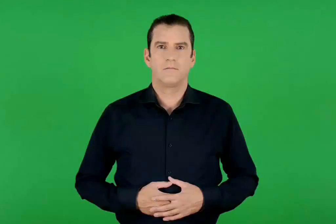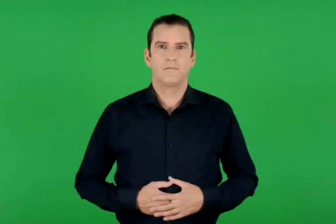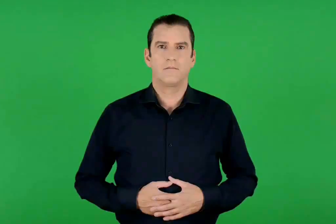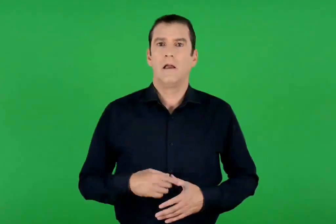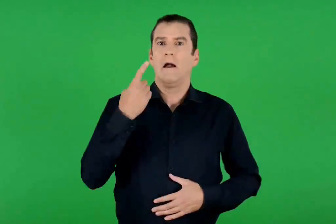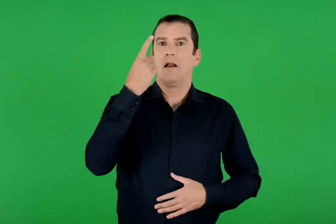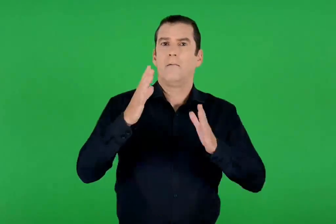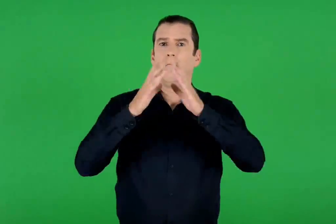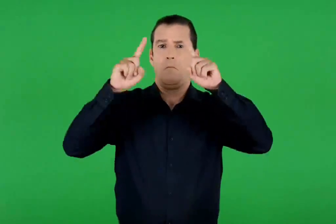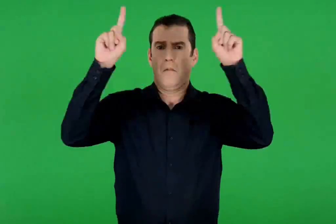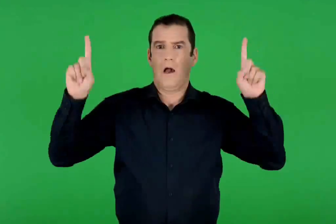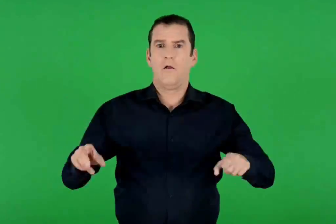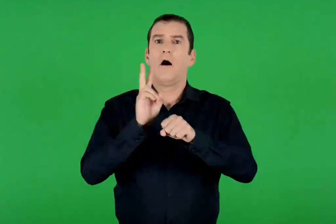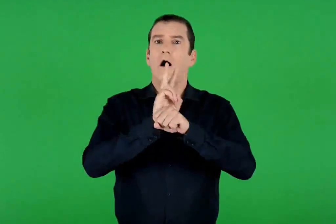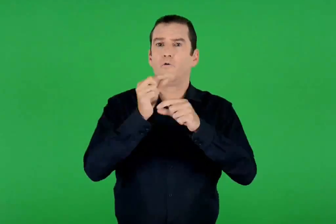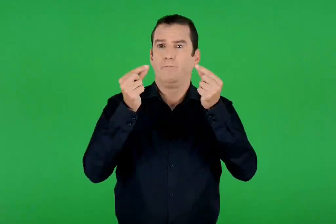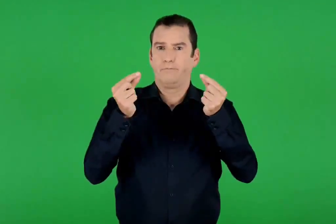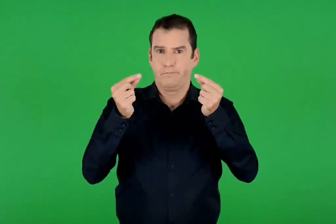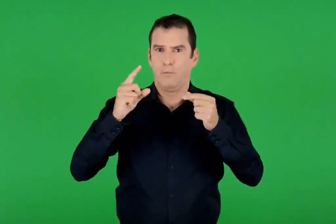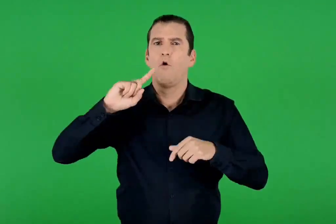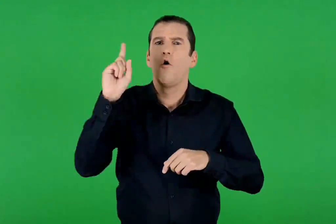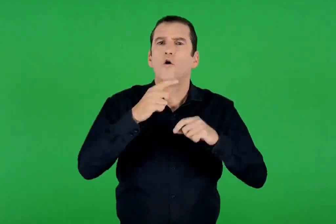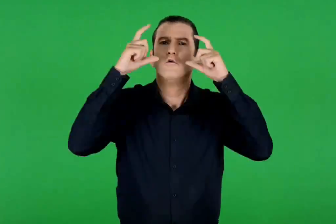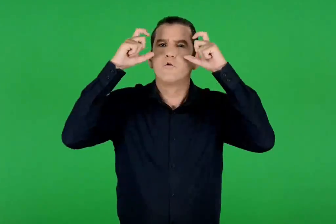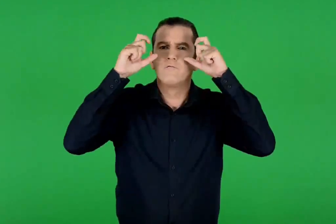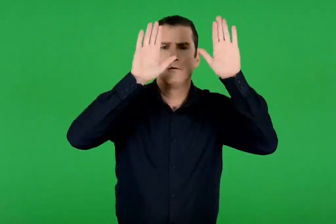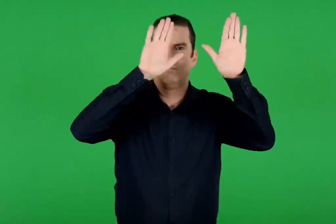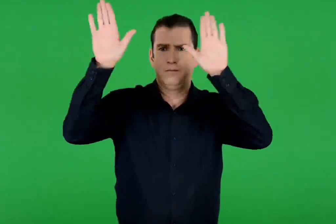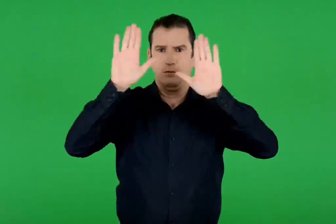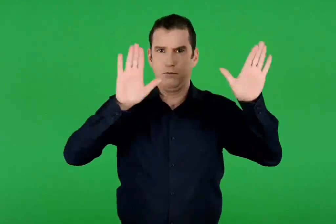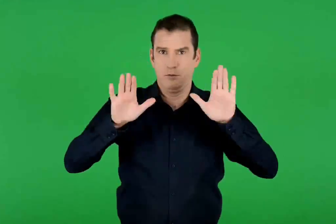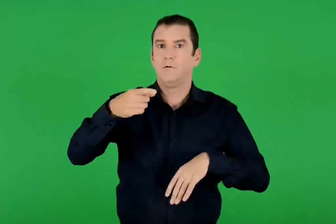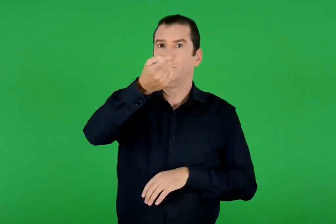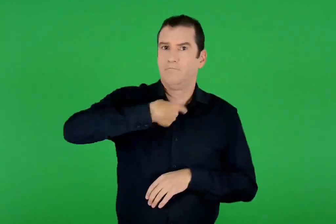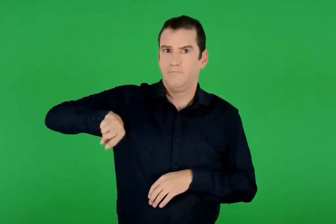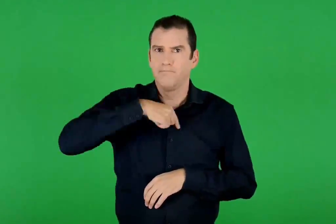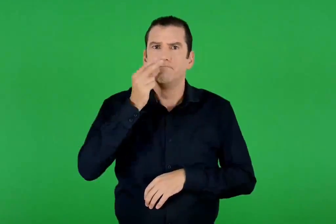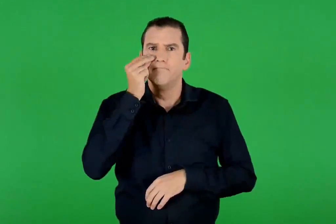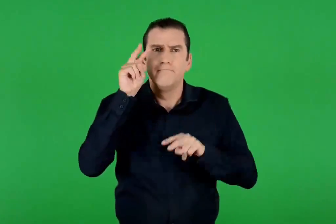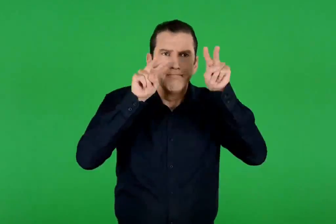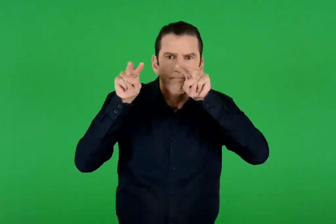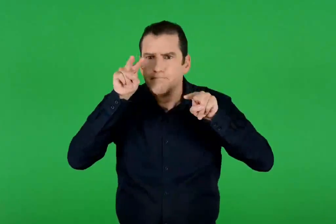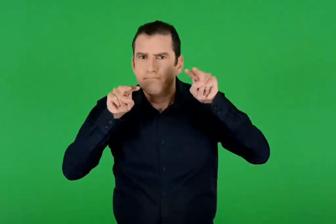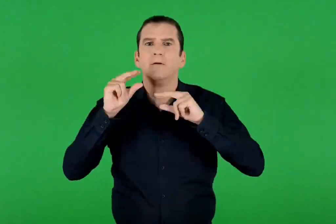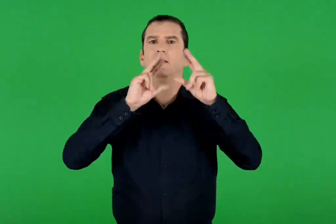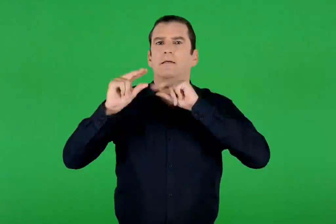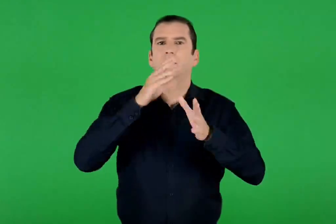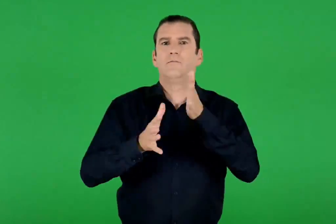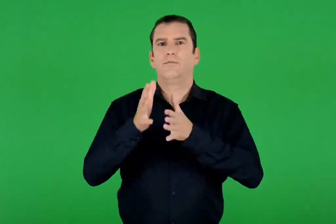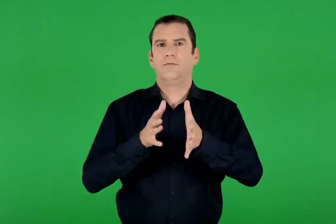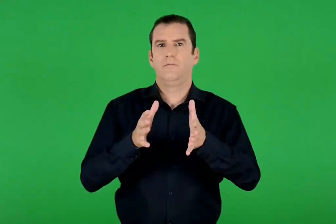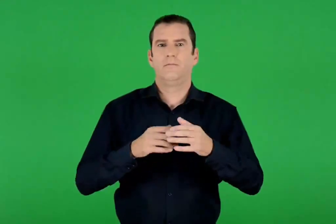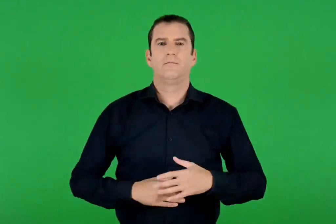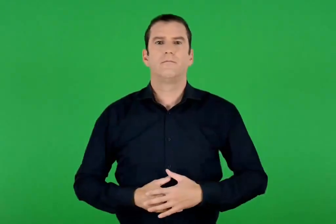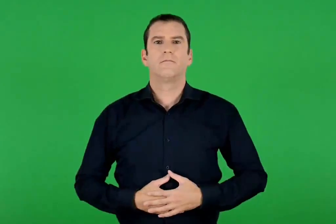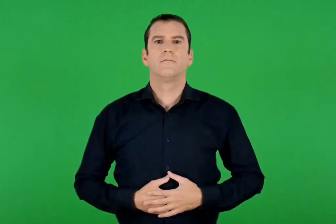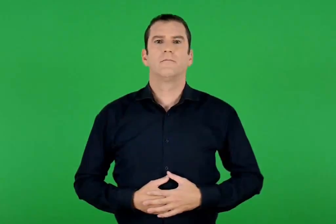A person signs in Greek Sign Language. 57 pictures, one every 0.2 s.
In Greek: κολλάμε όλες τις φωτογραφίες σε ένα μεγάλο χαρτόνι και συζητάμε όσα παρατηρούμε
